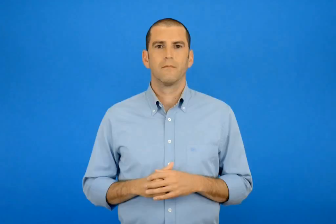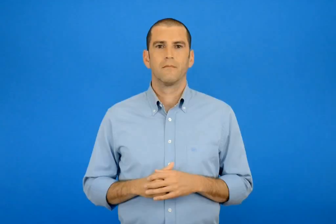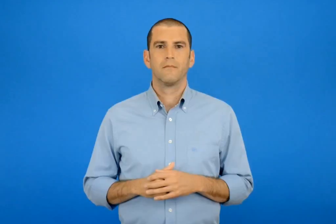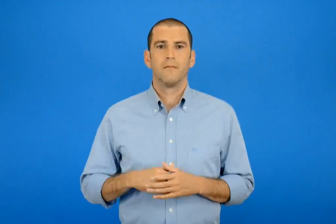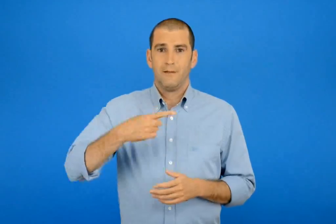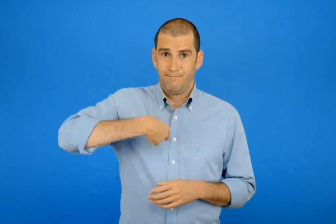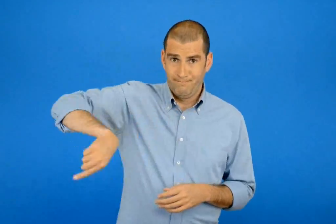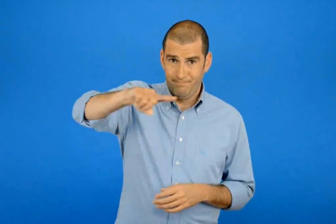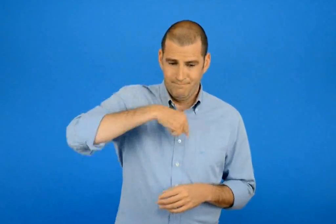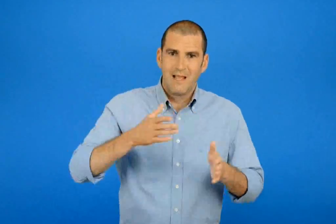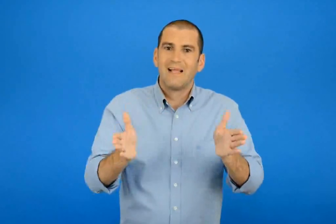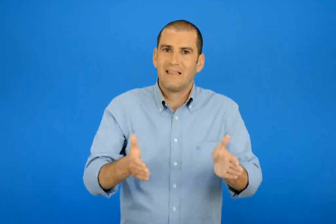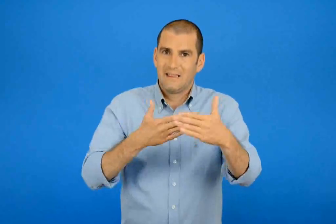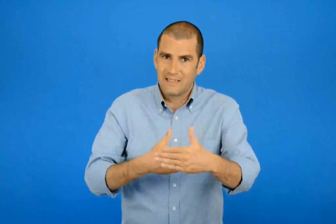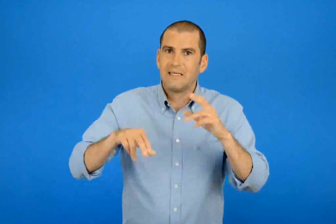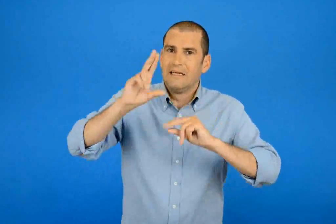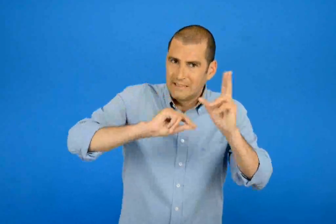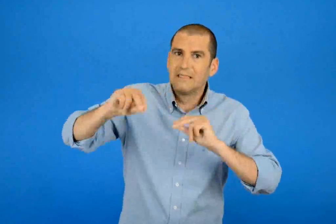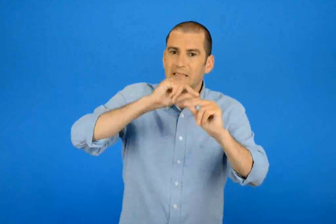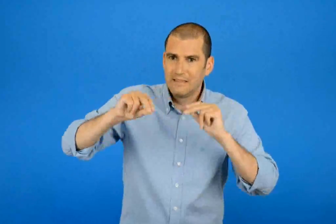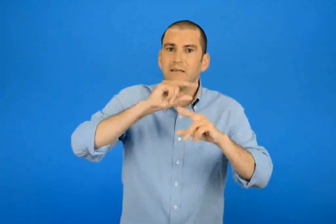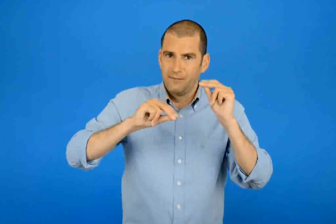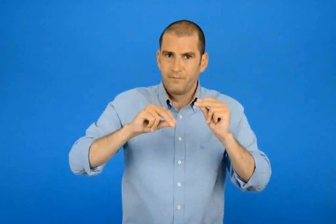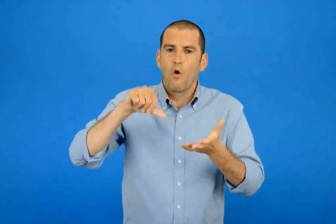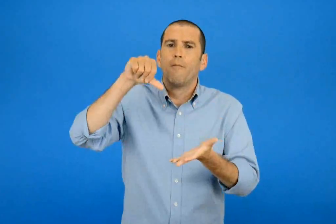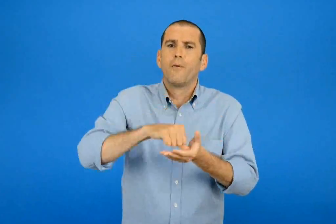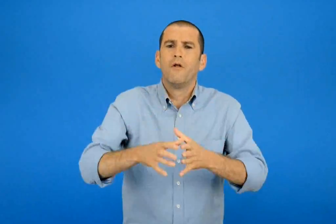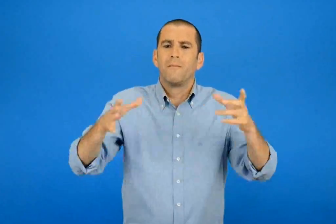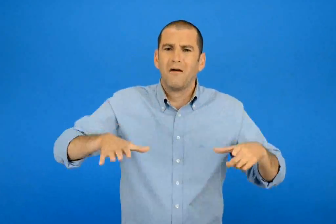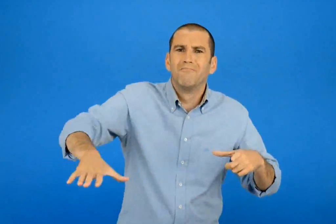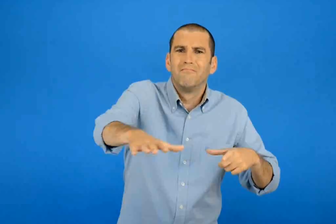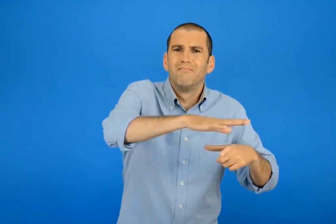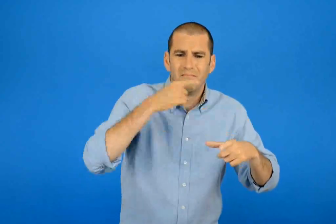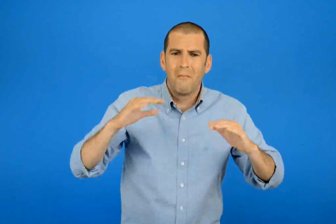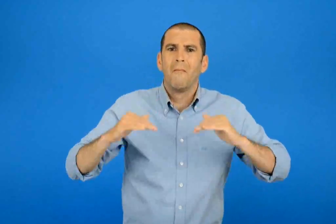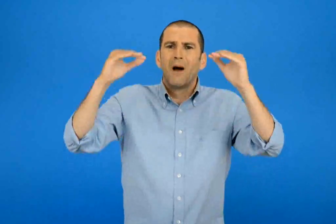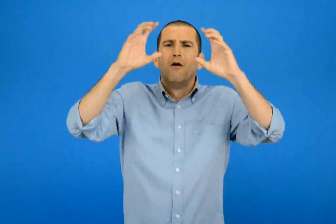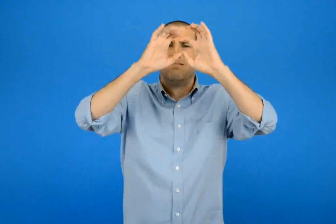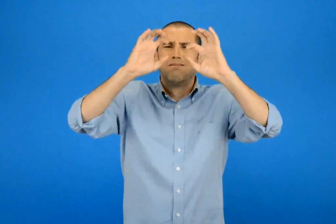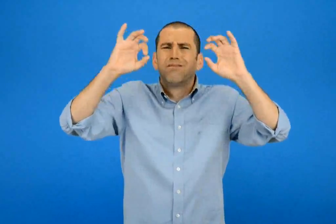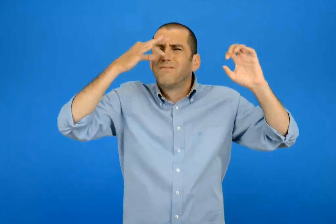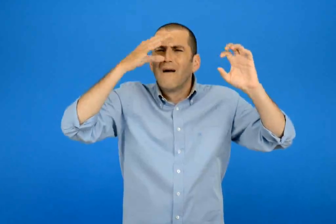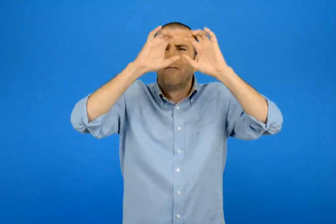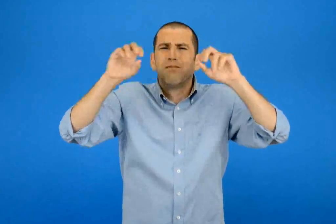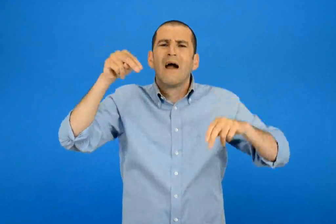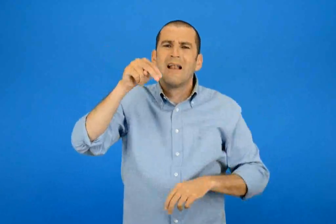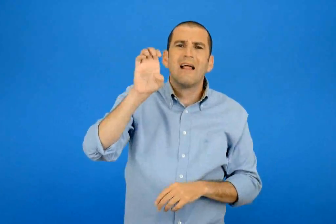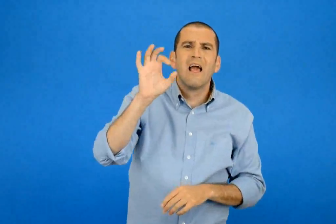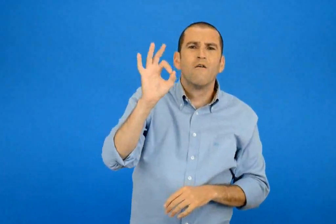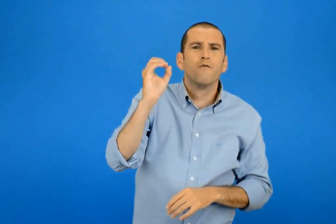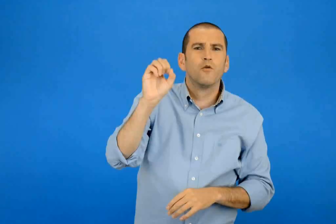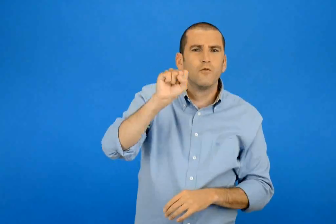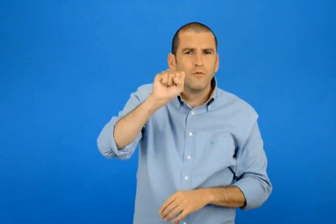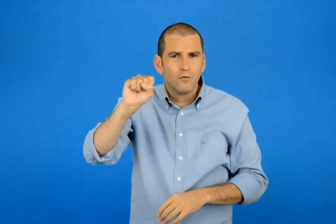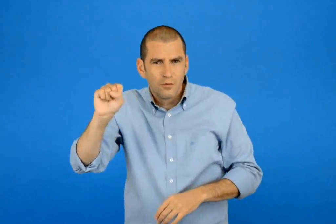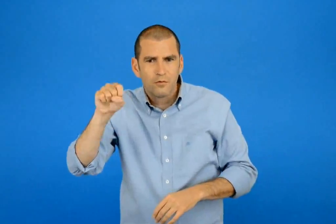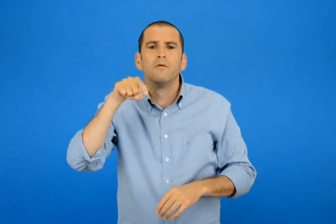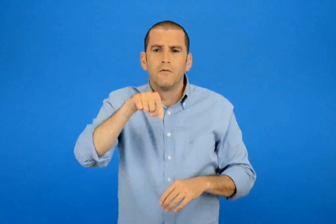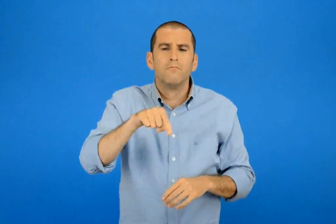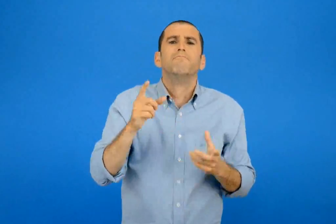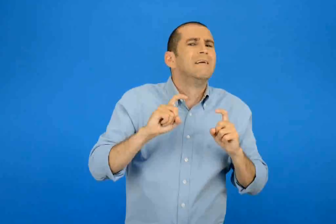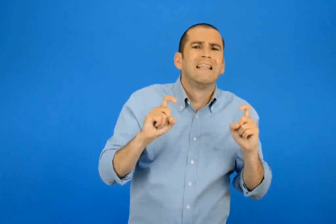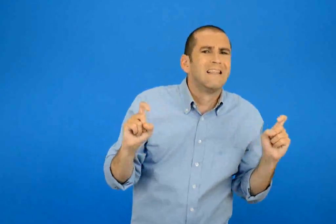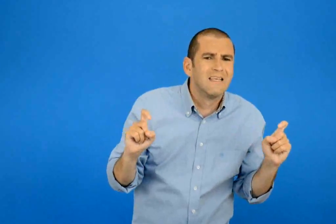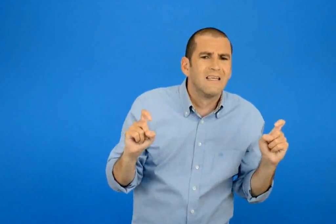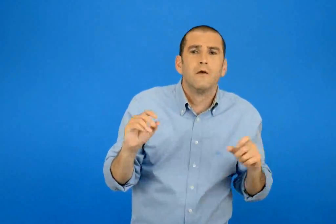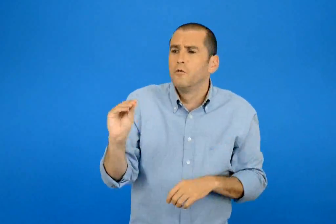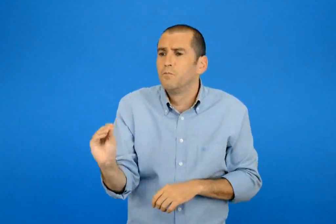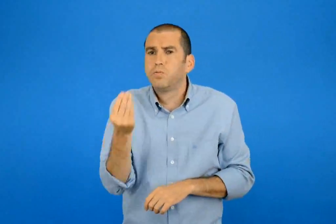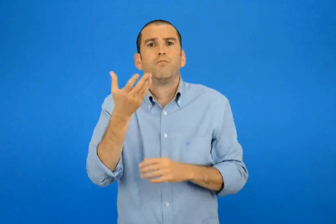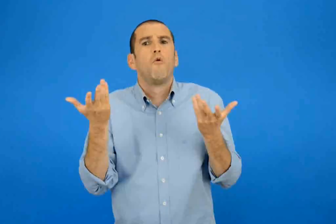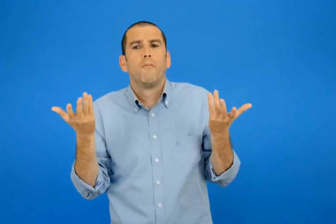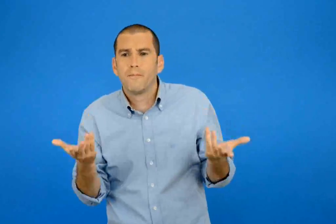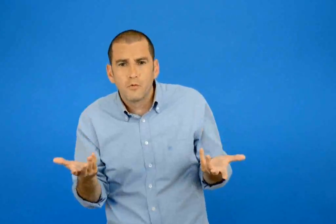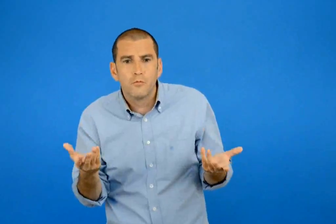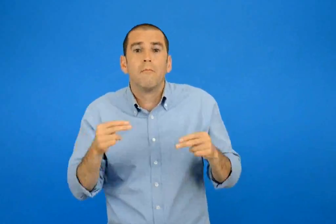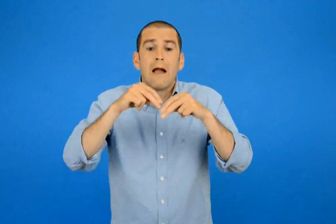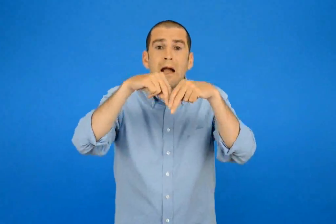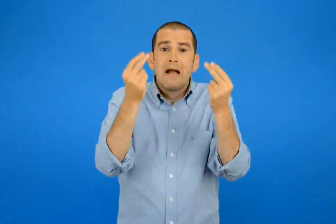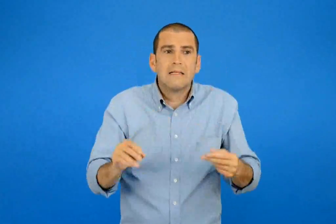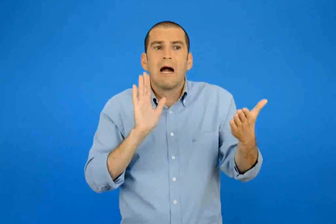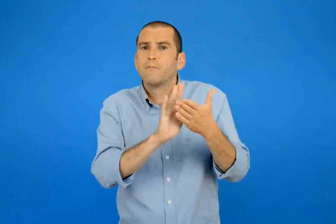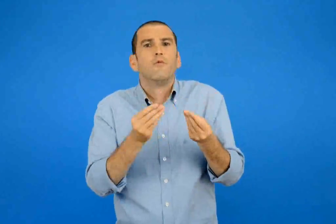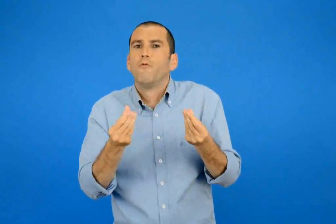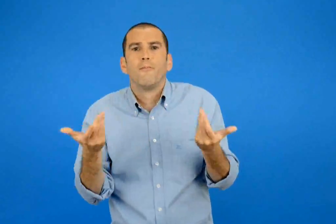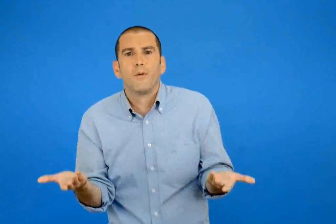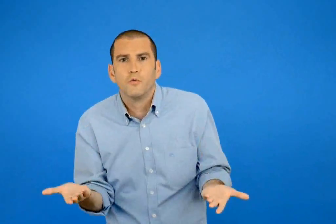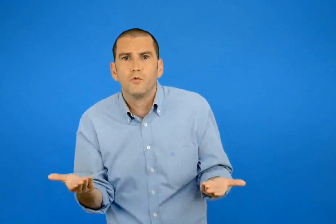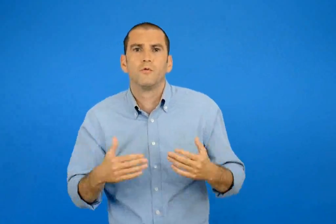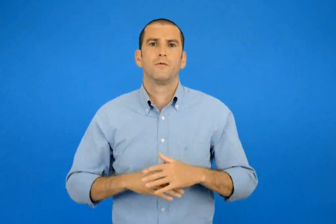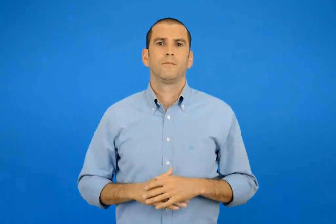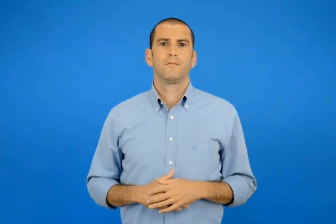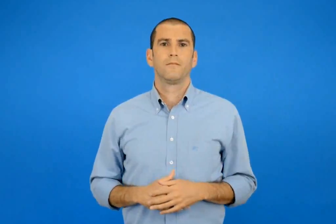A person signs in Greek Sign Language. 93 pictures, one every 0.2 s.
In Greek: συζητήστε στην τάξη για το νέφος στις μεγάλες πόλεις τι είναι πως δημιουργείται και τι μπορούμε να κάνουμε για να το αντιμετωπίσουμε
